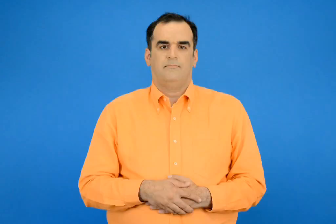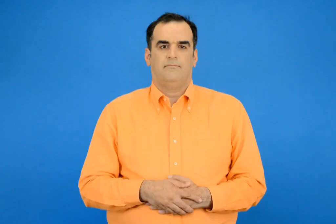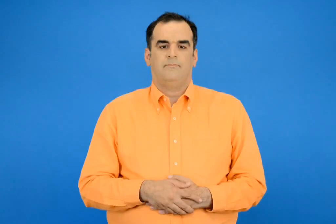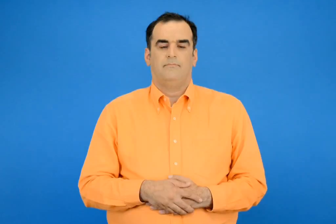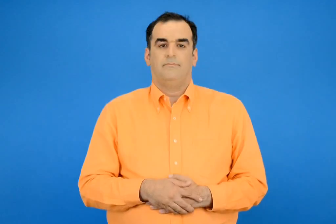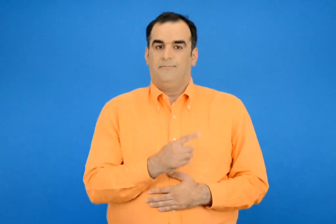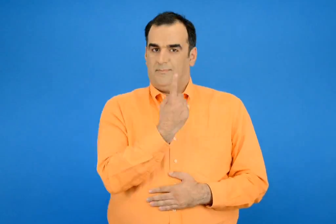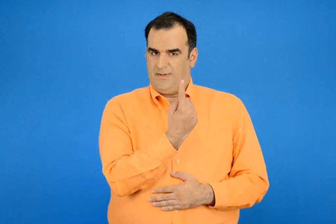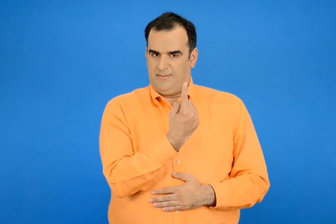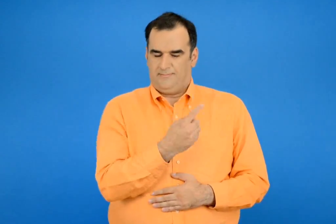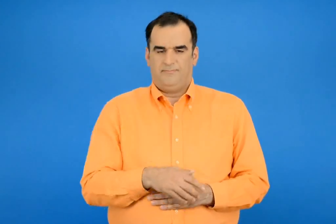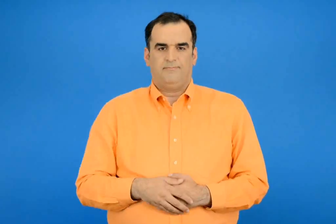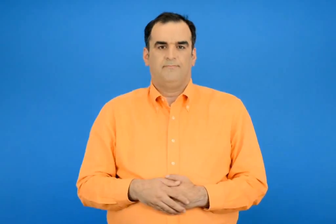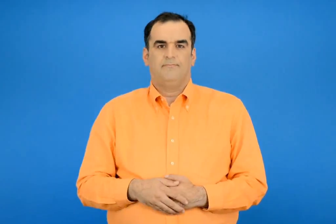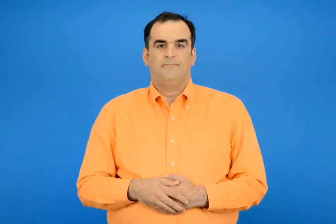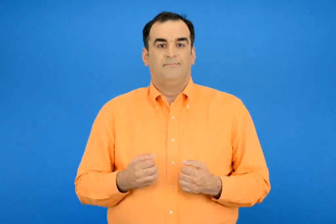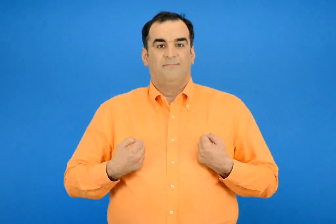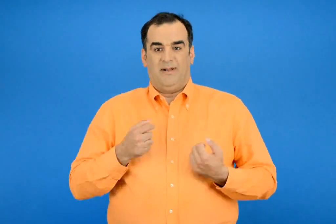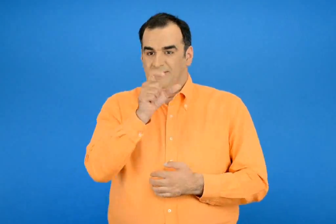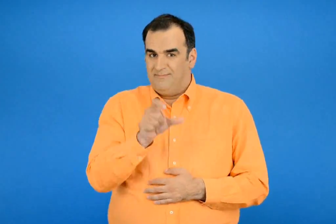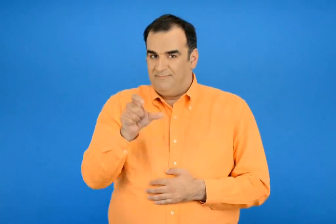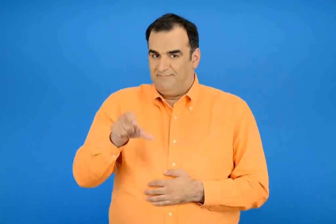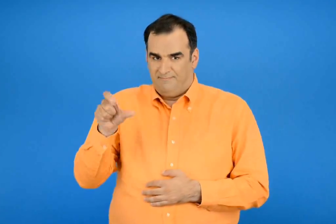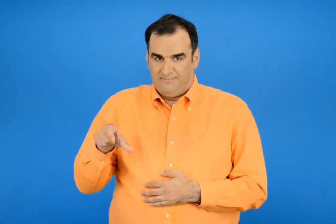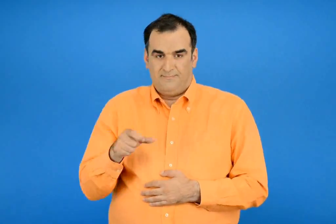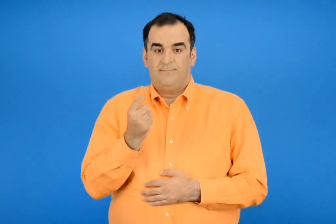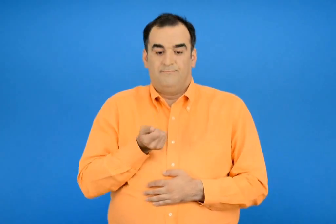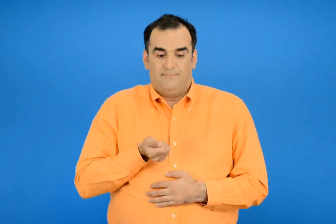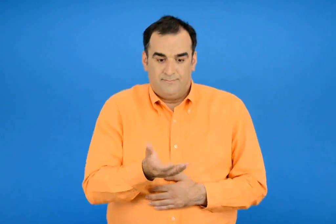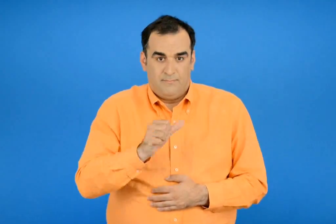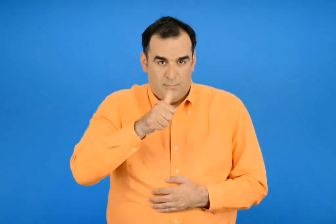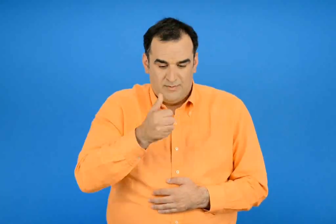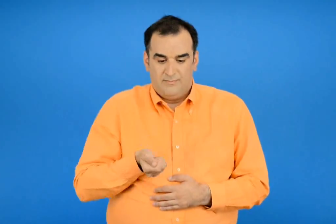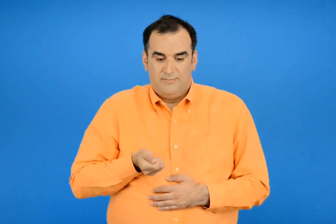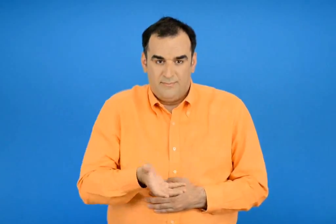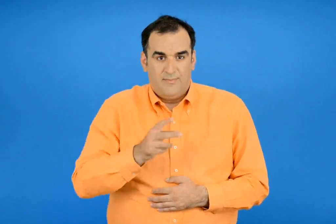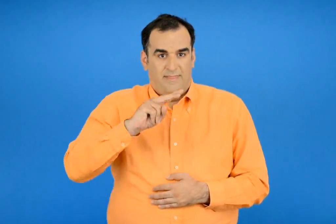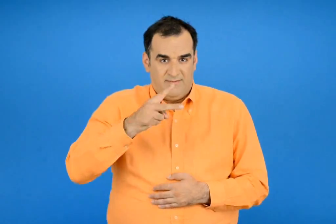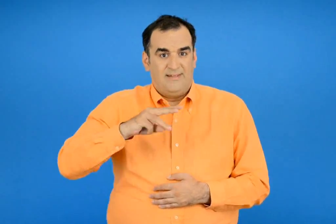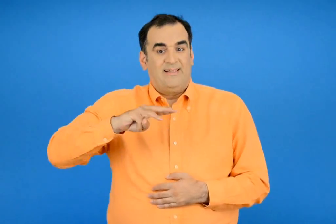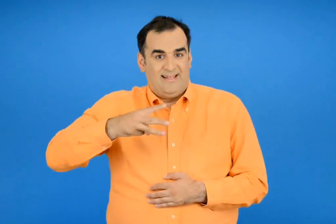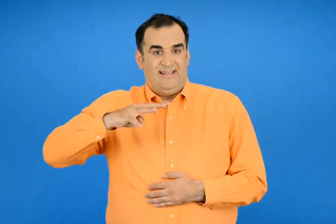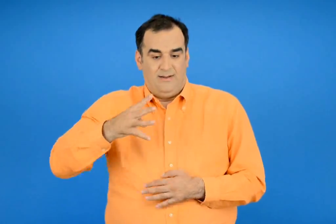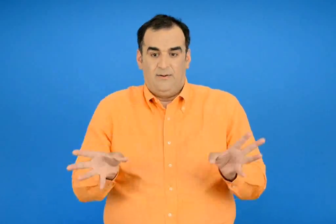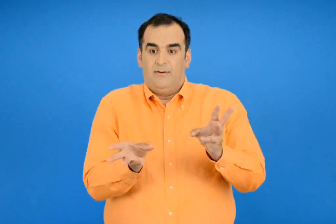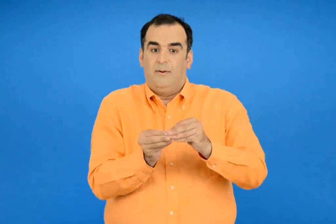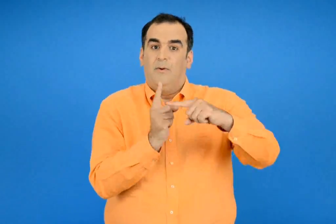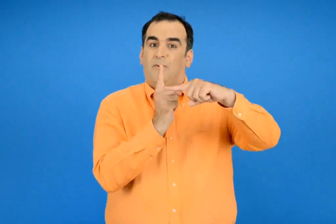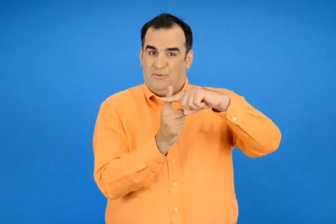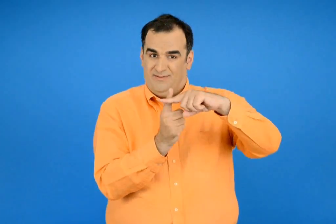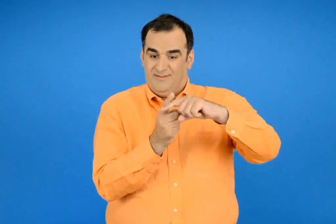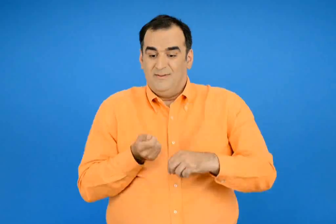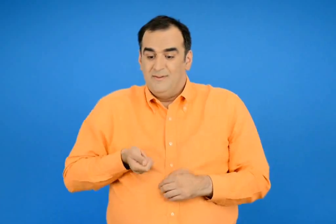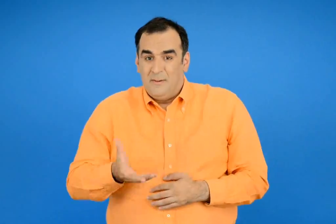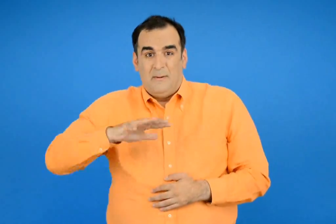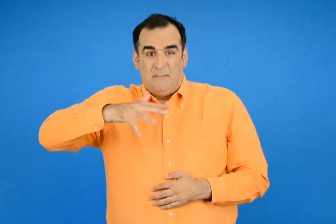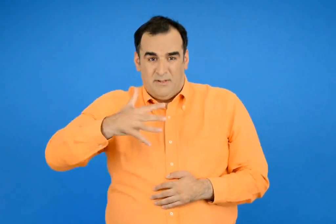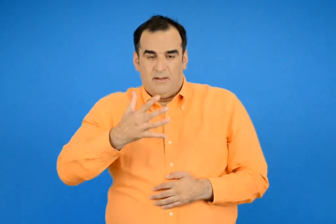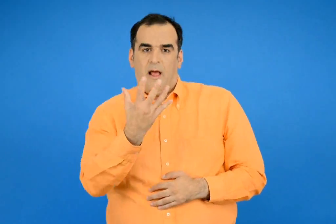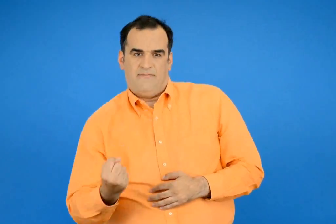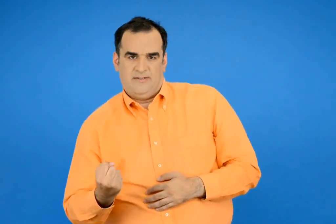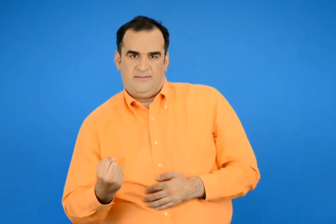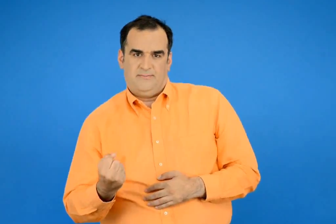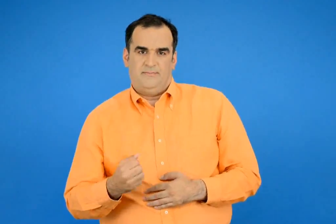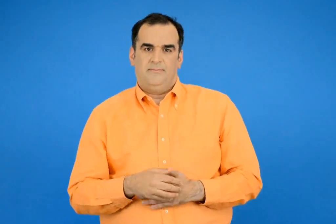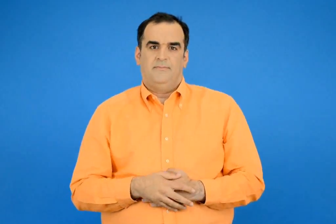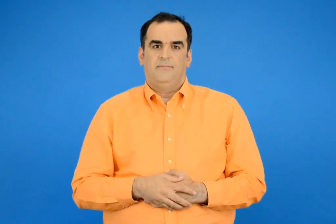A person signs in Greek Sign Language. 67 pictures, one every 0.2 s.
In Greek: 1 κάθε παίχτης προσθέτει την 1η 2η 3η και 4η ζαριά και αφαιρεί την 5η
